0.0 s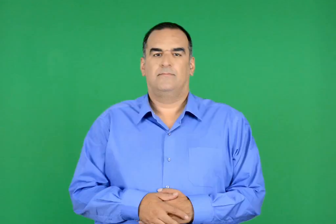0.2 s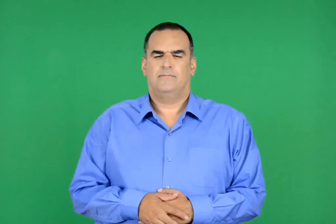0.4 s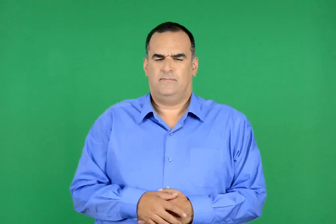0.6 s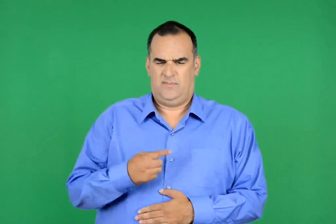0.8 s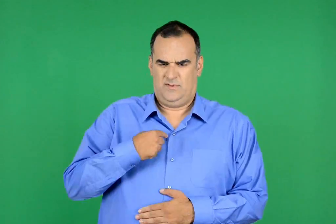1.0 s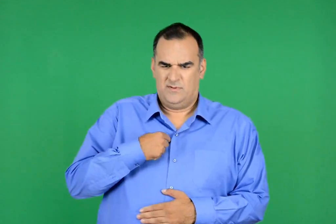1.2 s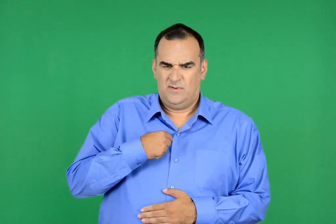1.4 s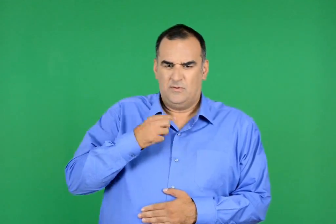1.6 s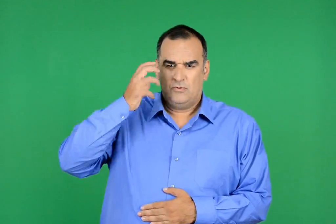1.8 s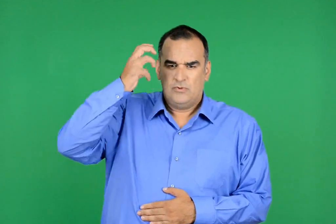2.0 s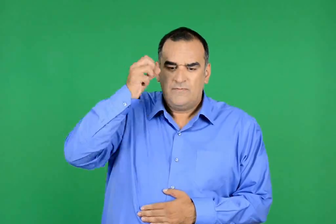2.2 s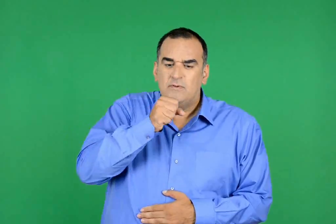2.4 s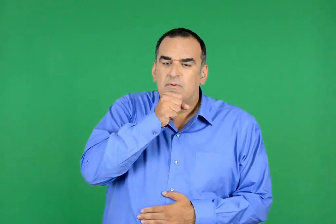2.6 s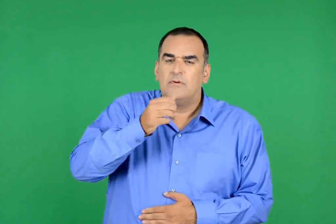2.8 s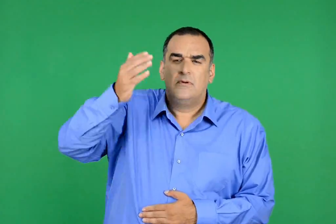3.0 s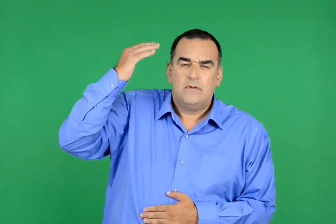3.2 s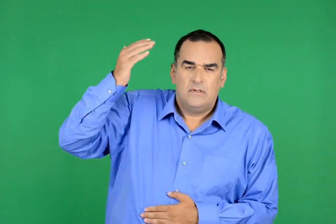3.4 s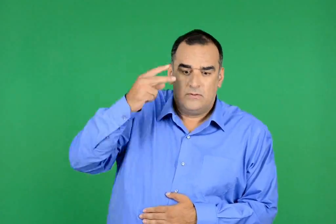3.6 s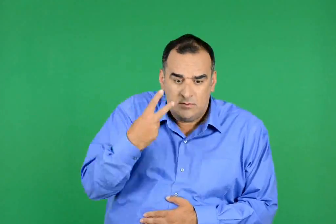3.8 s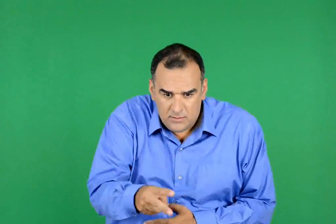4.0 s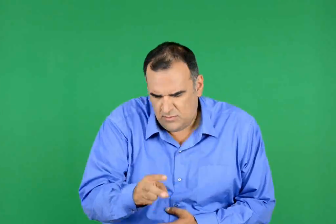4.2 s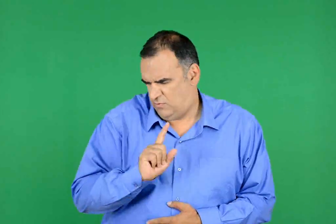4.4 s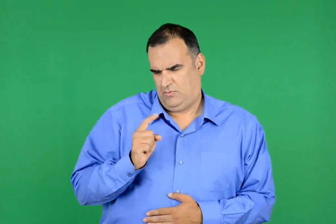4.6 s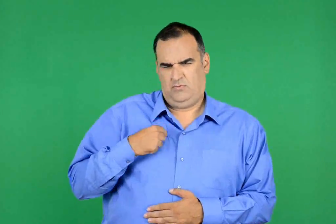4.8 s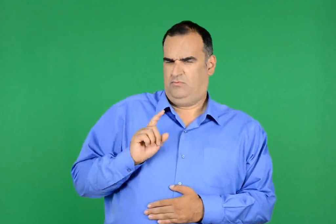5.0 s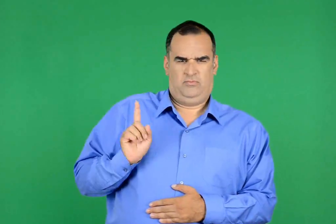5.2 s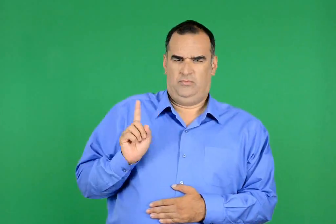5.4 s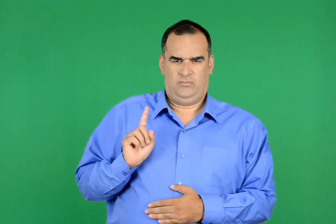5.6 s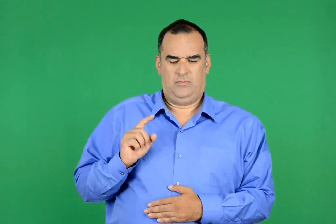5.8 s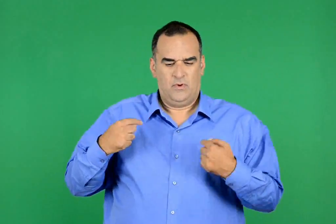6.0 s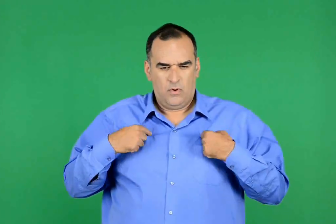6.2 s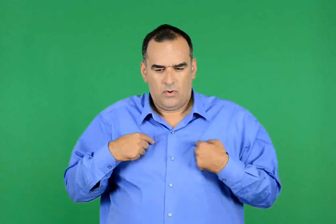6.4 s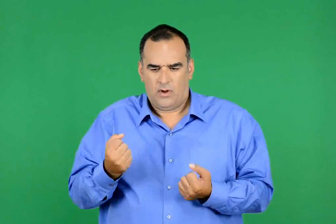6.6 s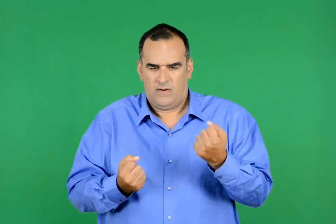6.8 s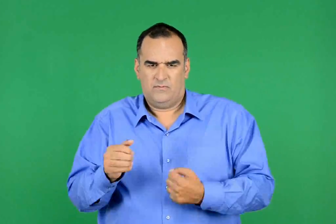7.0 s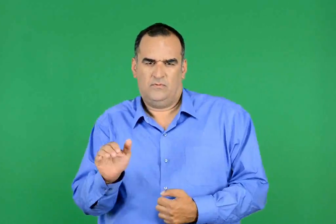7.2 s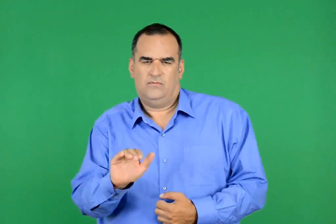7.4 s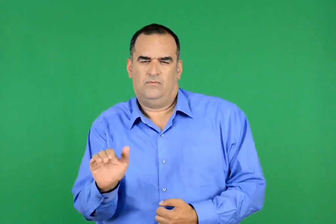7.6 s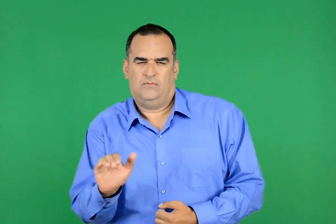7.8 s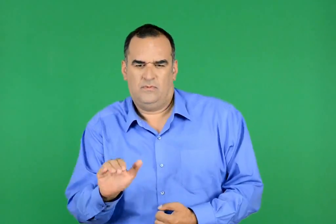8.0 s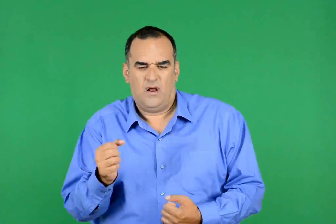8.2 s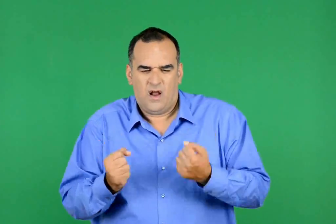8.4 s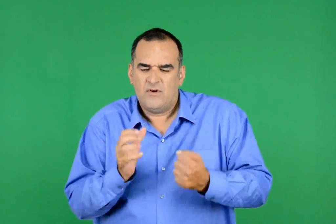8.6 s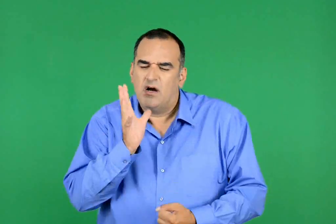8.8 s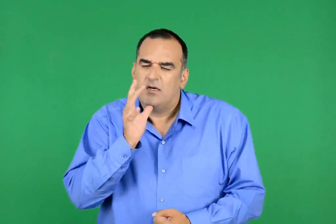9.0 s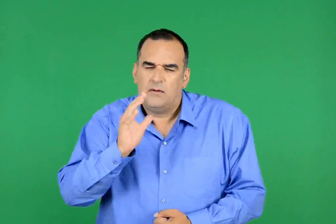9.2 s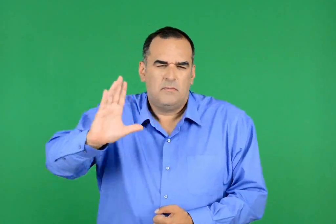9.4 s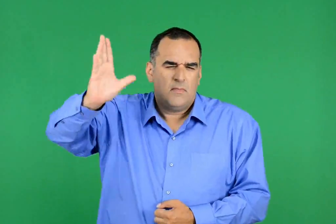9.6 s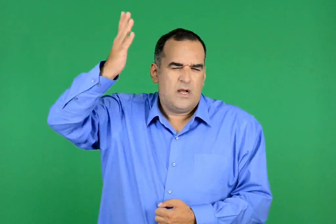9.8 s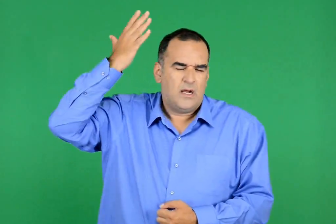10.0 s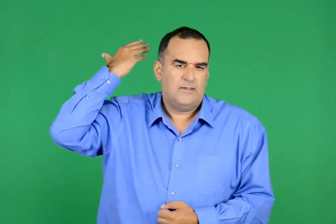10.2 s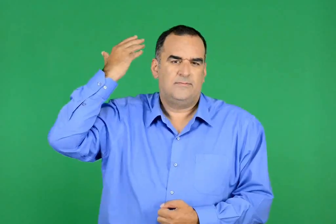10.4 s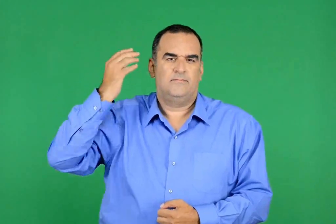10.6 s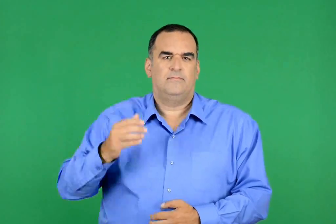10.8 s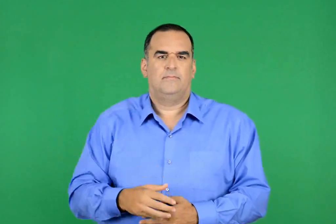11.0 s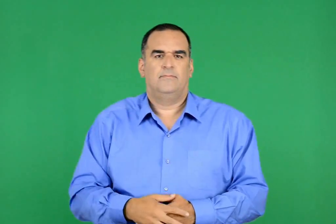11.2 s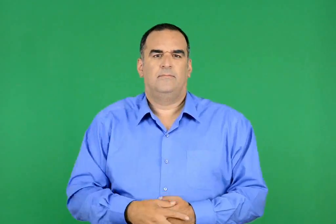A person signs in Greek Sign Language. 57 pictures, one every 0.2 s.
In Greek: δεν είμαι η σοφή προγιαγιά σου. ένα παλιό φολκσβάγκεν είμαι. ένα σαραβαλιασμένο αυτοκίνητο
